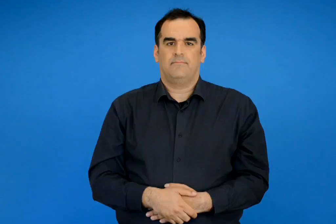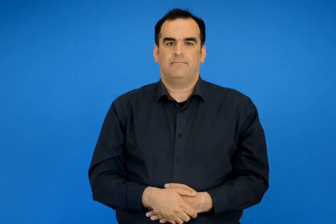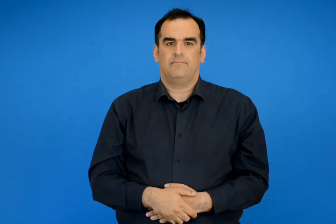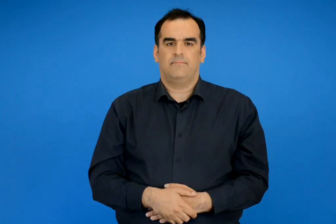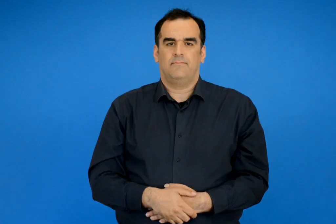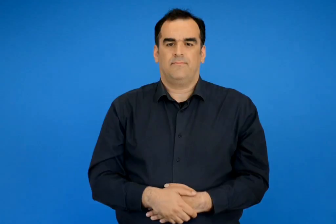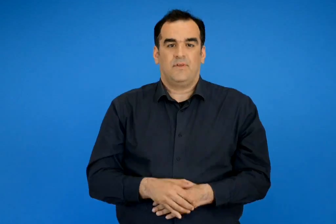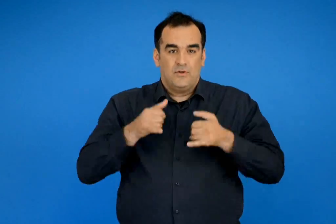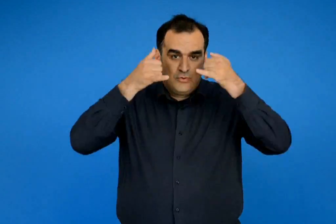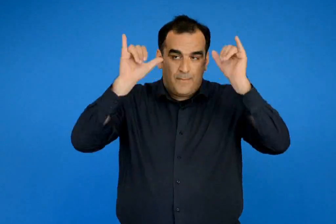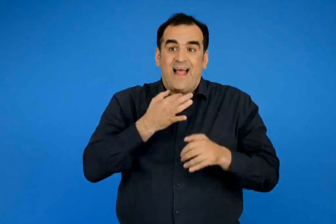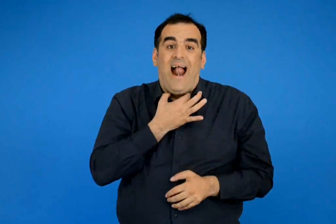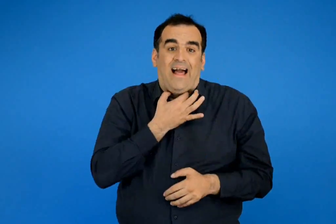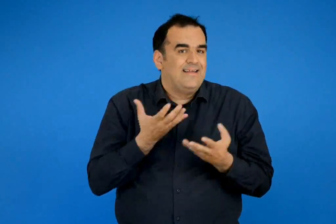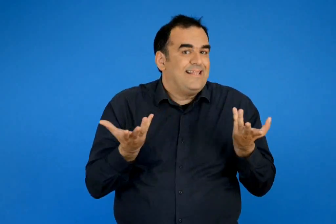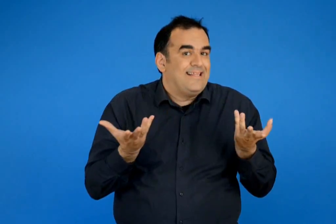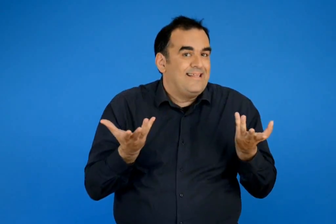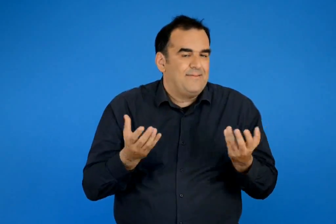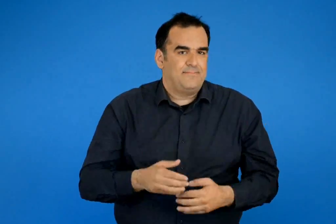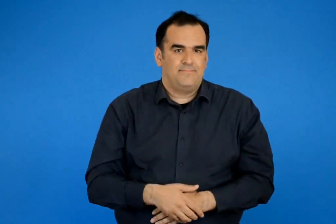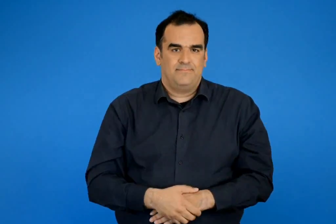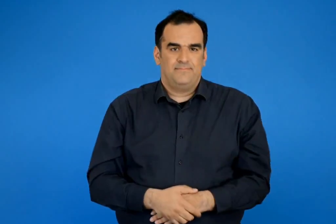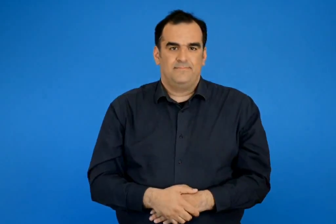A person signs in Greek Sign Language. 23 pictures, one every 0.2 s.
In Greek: τι ανάγκες έχουν τα ζώα
